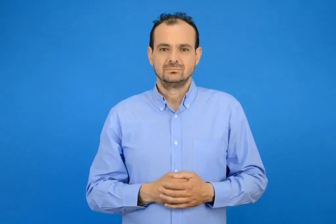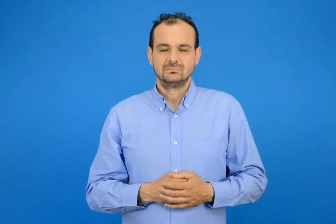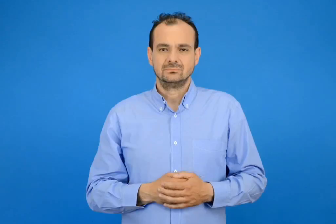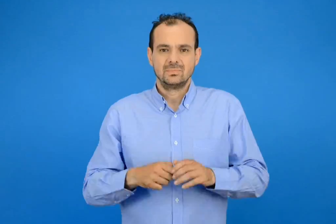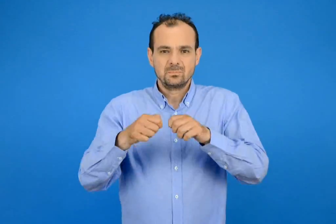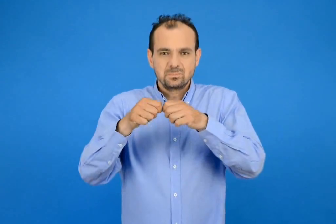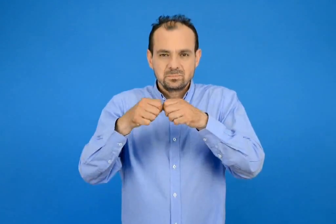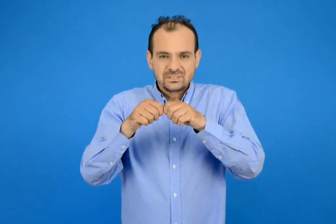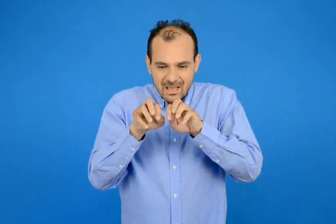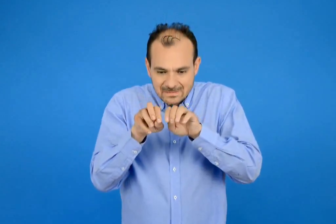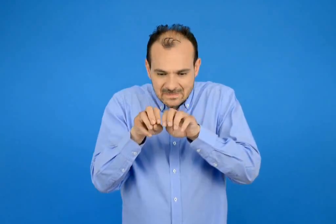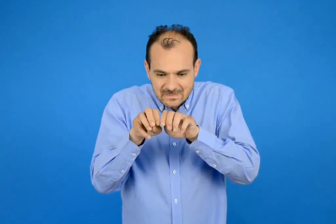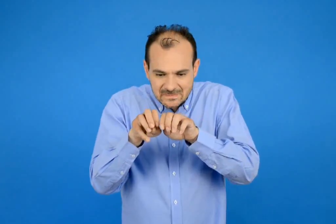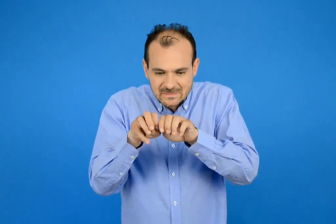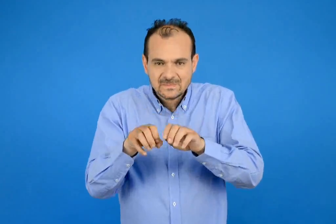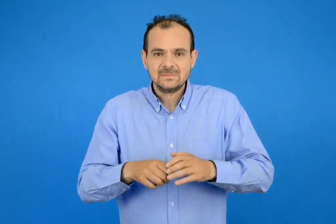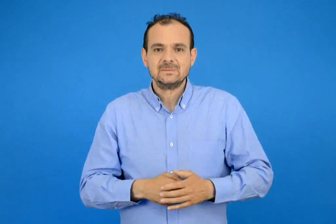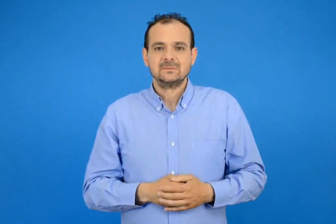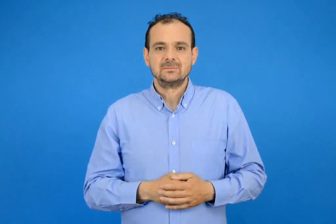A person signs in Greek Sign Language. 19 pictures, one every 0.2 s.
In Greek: ψείρα
